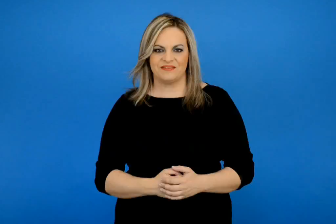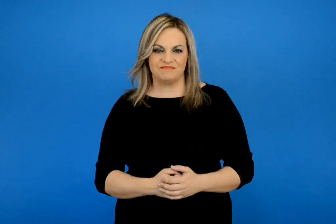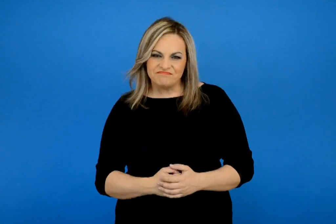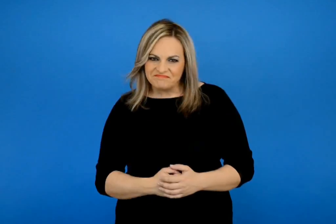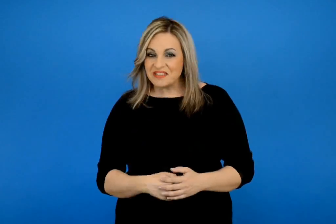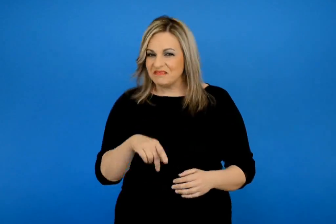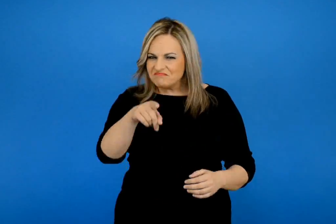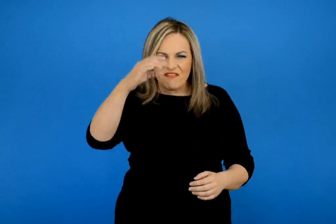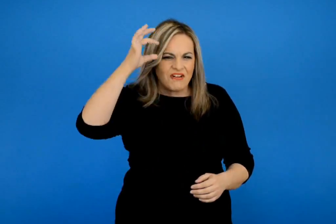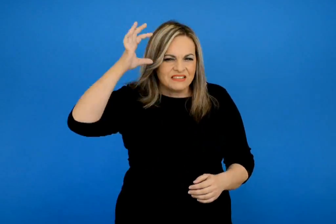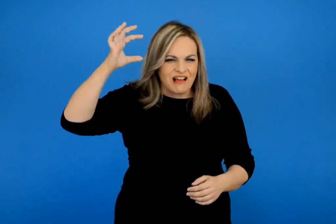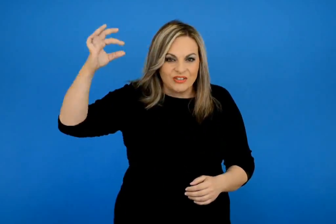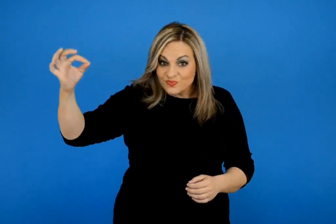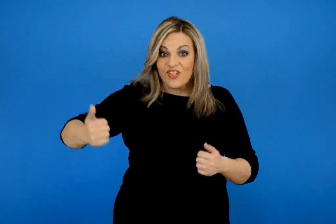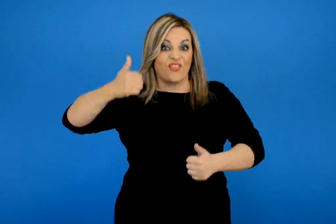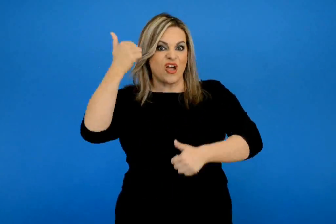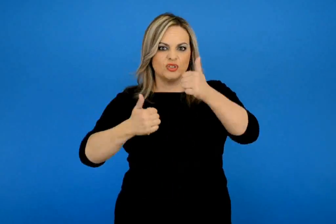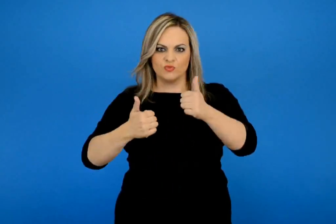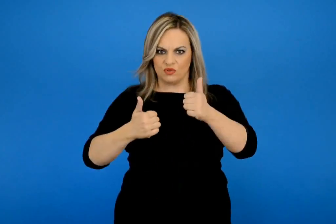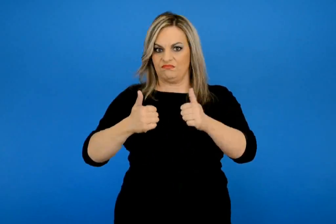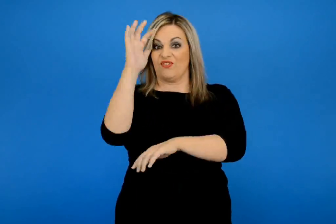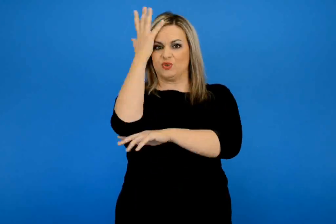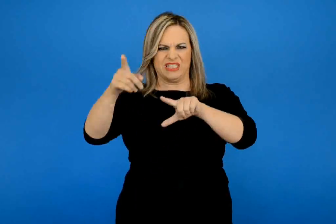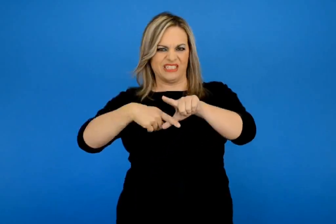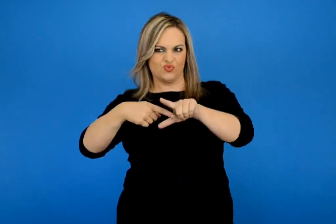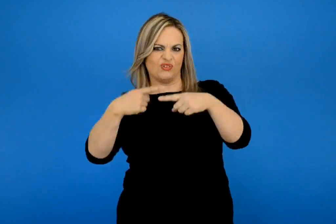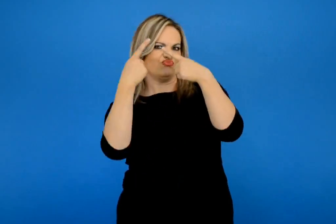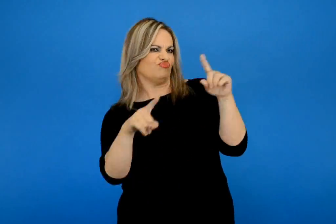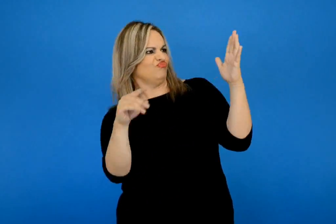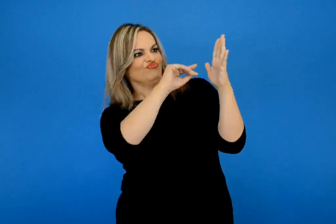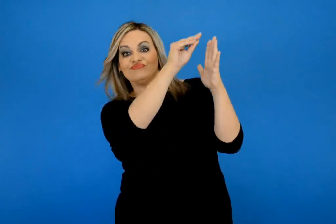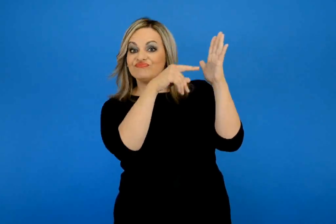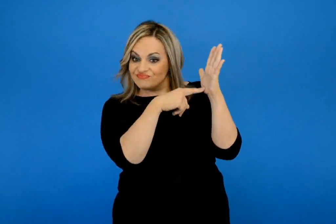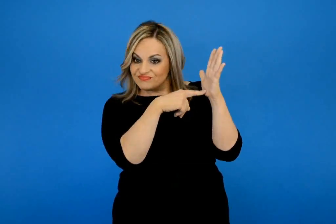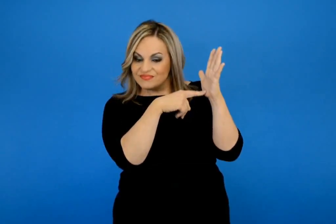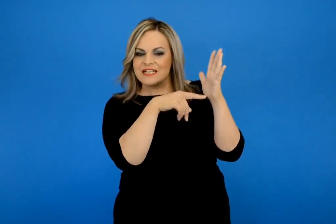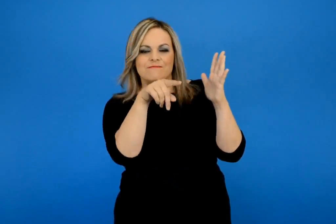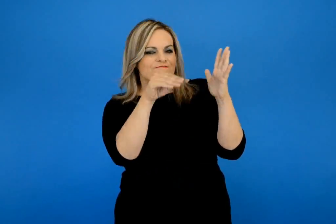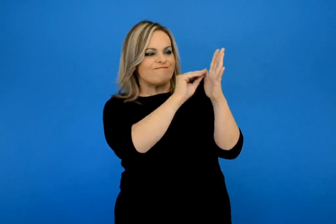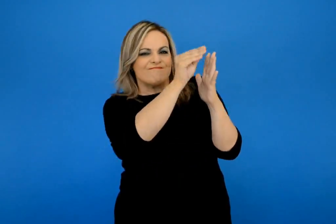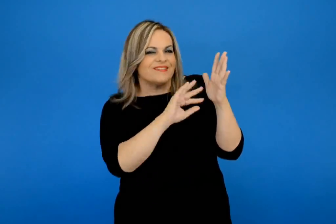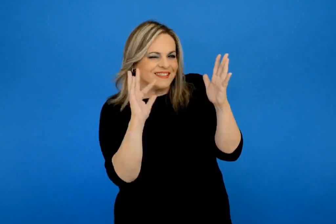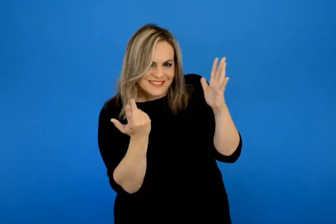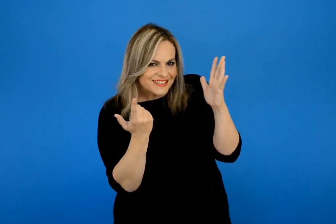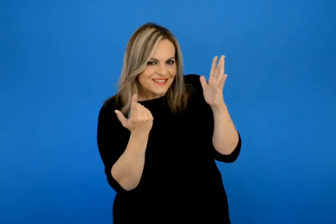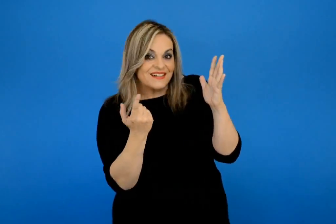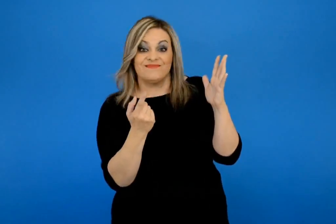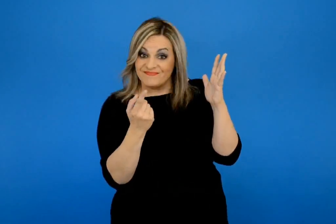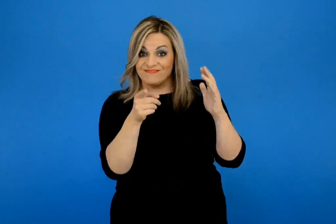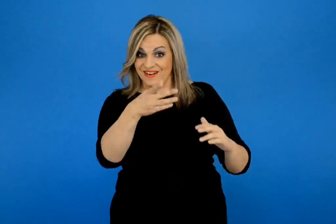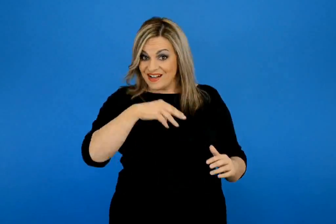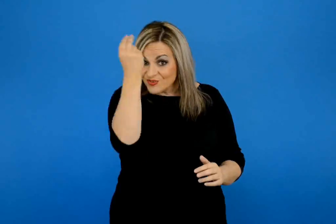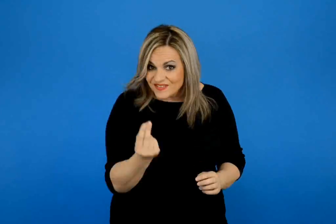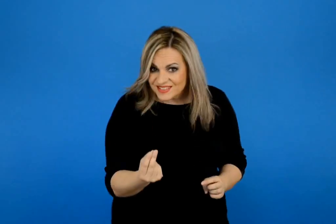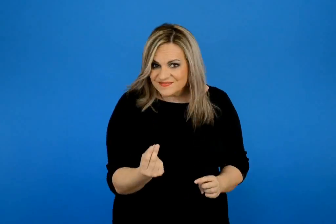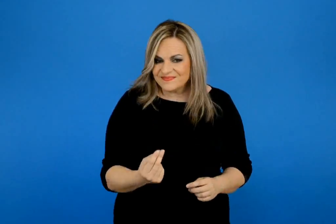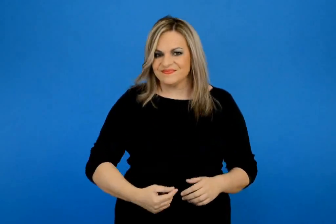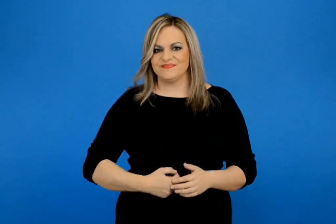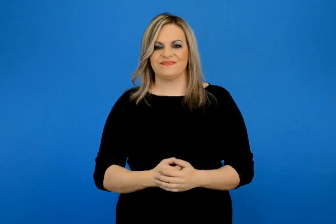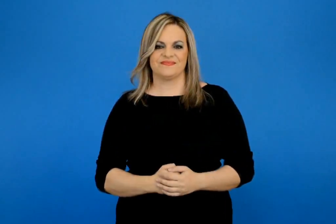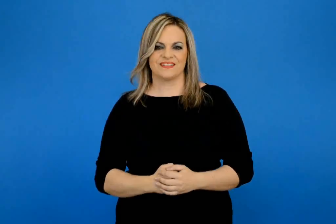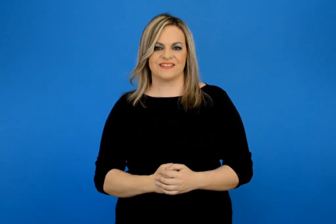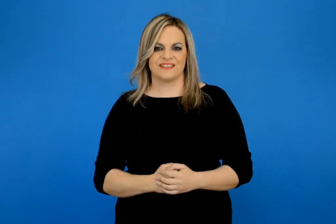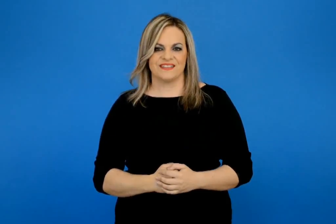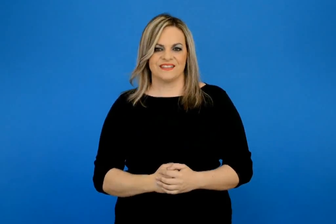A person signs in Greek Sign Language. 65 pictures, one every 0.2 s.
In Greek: φαντάσου ότι γίνεται ένας διαγωνισμός για το πιο παράξενα στολισμένο δέντρο τι θα κρέμαγες στα κλαριά του ; θέλεις να το ζωγραφίσεις ;
